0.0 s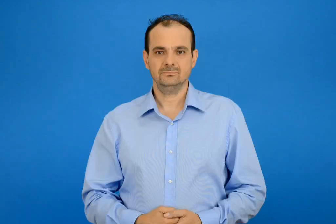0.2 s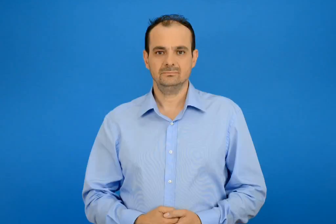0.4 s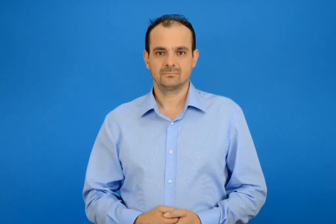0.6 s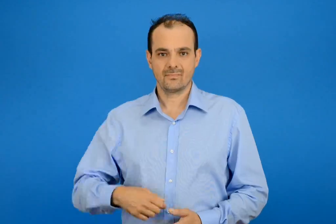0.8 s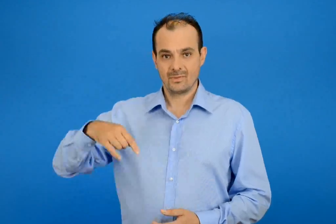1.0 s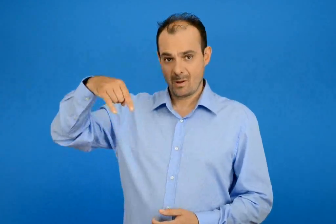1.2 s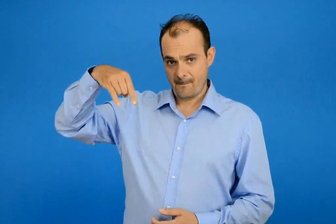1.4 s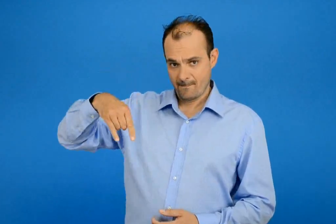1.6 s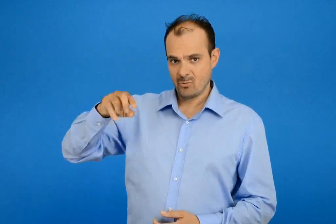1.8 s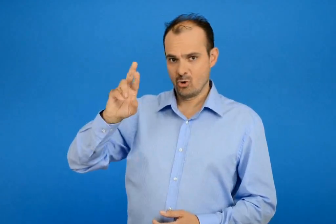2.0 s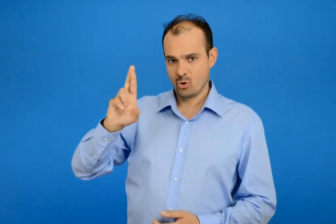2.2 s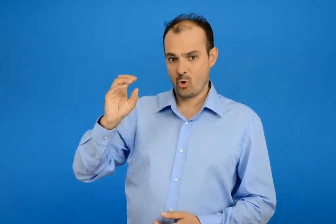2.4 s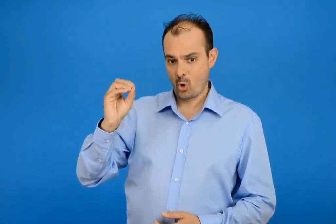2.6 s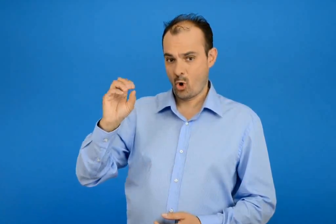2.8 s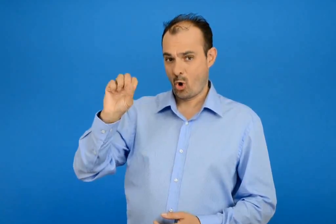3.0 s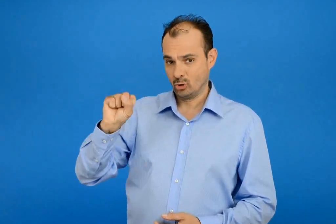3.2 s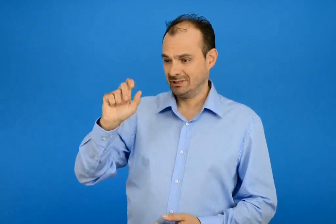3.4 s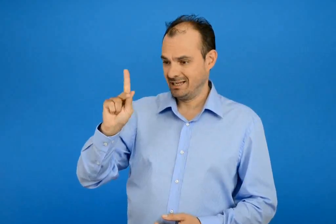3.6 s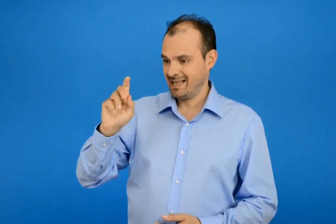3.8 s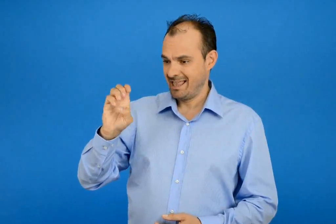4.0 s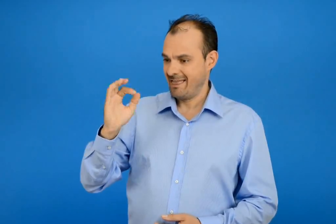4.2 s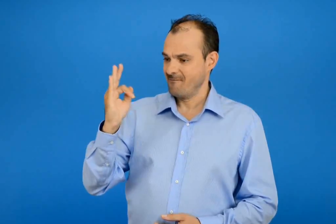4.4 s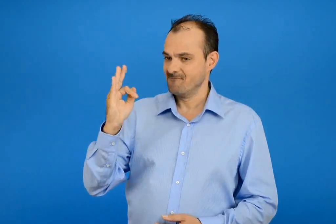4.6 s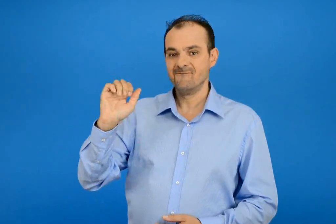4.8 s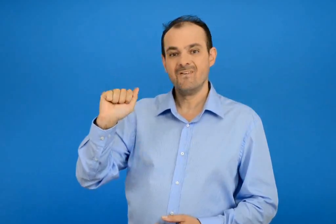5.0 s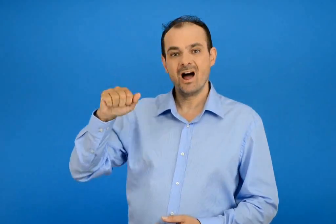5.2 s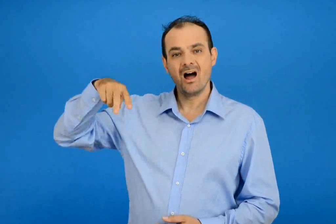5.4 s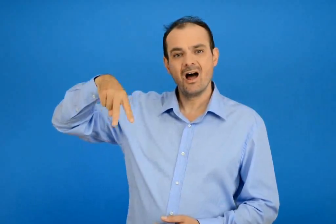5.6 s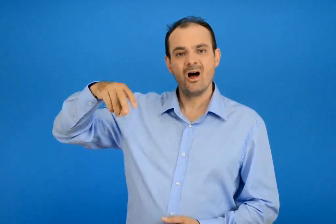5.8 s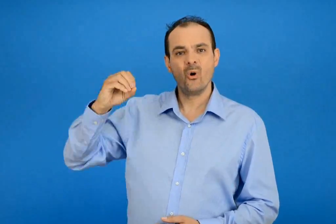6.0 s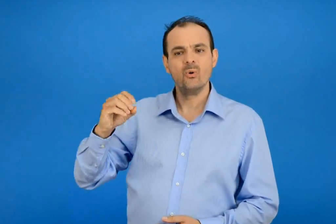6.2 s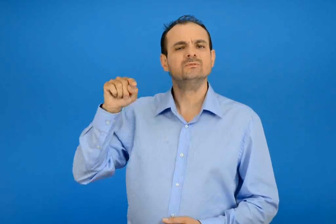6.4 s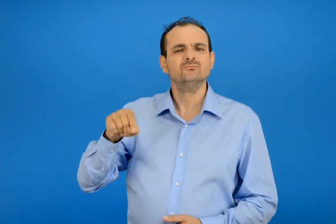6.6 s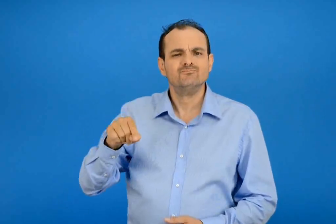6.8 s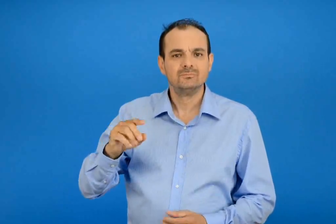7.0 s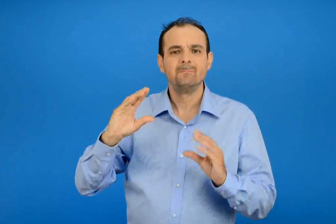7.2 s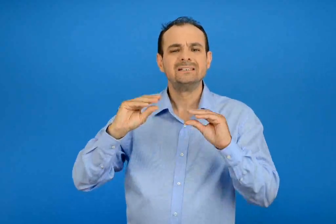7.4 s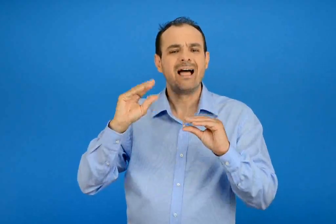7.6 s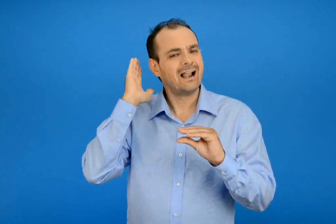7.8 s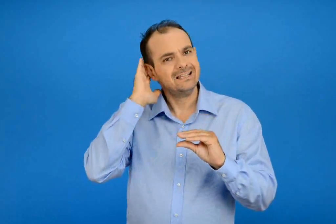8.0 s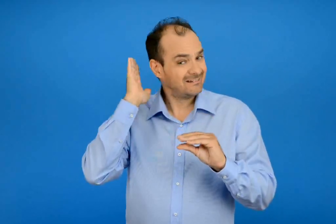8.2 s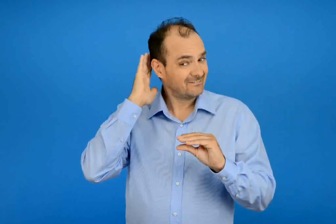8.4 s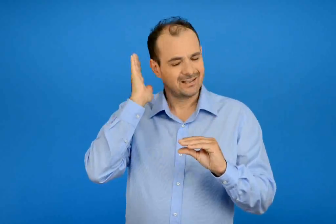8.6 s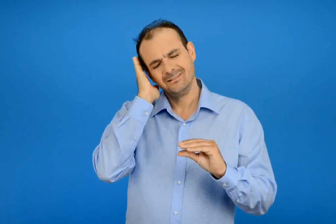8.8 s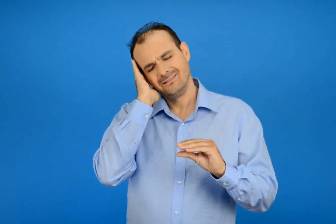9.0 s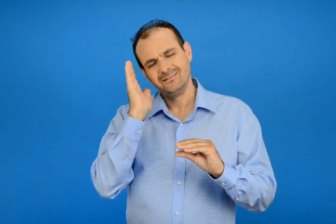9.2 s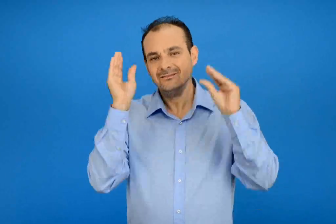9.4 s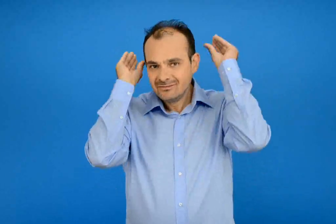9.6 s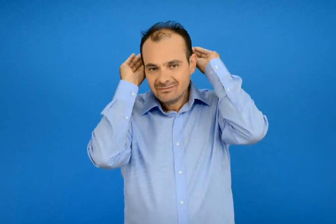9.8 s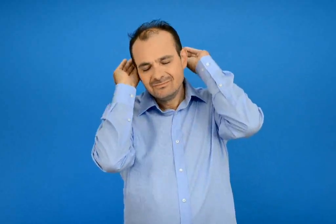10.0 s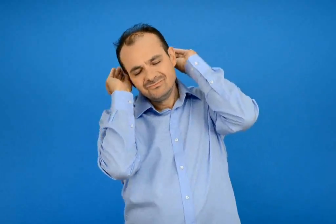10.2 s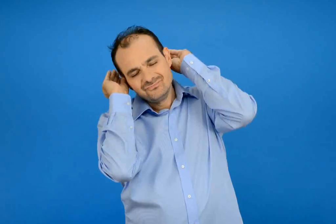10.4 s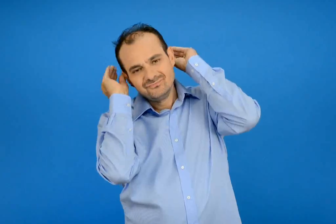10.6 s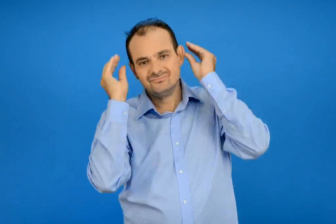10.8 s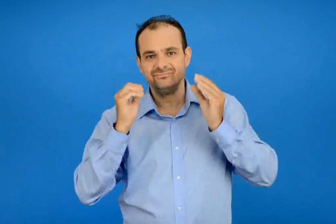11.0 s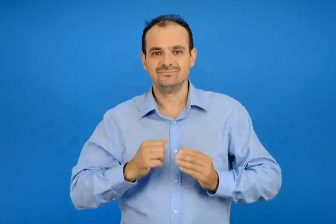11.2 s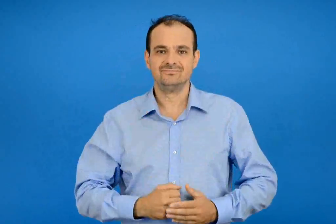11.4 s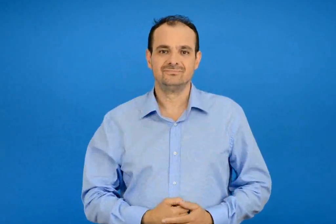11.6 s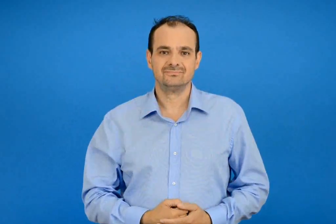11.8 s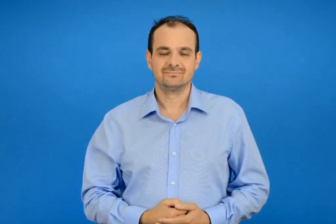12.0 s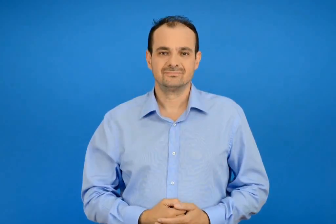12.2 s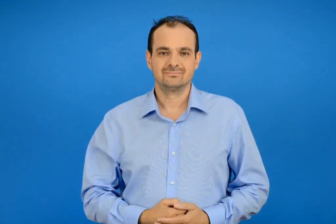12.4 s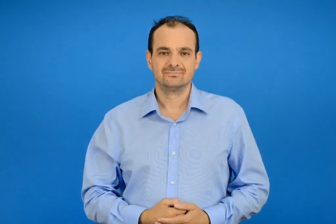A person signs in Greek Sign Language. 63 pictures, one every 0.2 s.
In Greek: προσκέφαλο το το μαξιλάρι πάνω στο οποίο ακούμε το κεφάλι μας όταν κοιμόμαστε
